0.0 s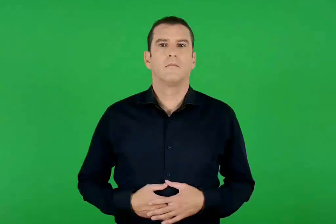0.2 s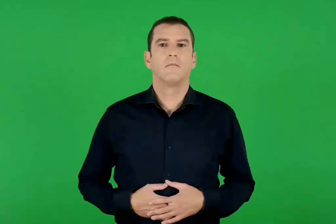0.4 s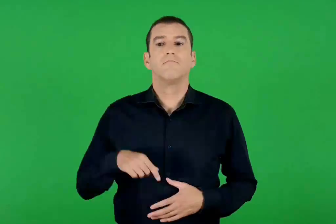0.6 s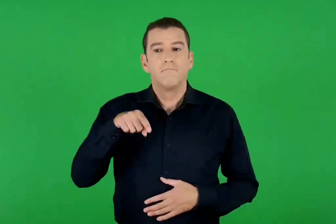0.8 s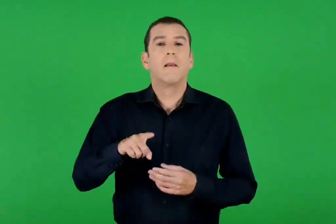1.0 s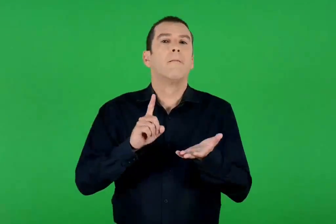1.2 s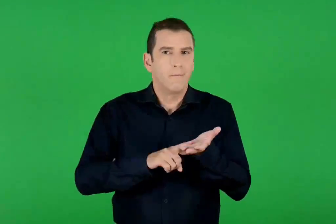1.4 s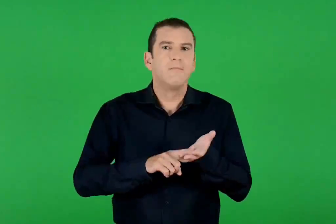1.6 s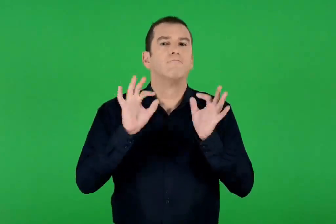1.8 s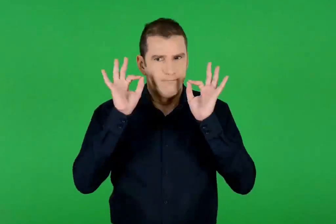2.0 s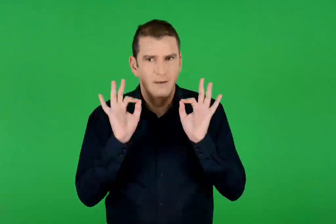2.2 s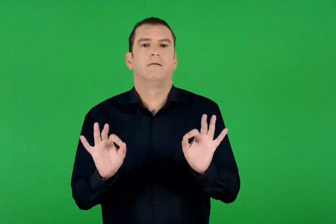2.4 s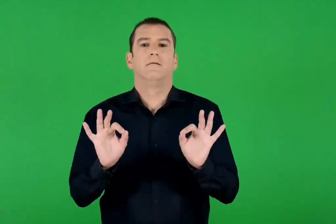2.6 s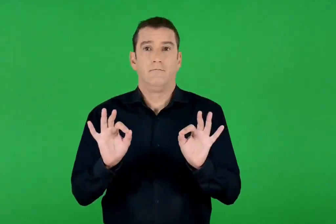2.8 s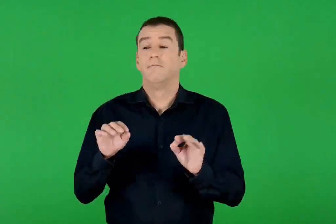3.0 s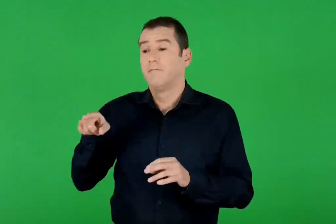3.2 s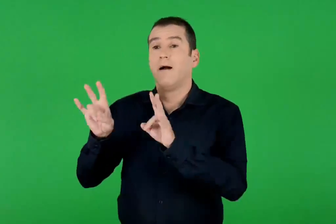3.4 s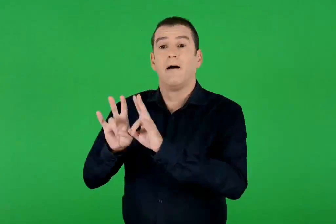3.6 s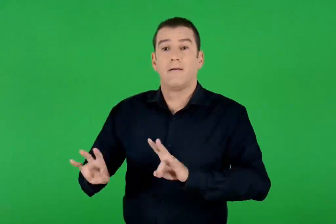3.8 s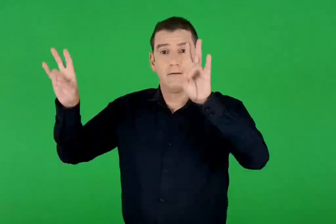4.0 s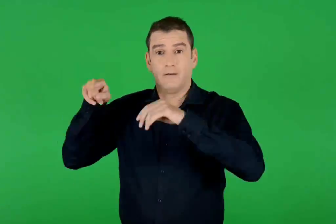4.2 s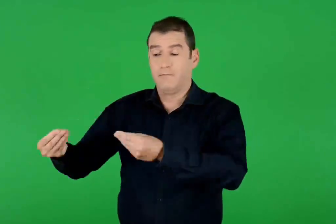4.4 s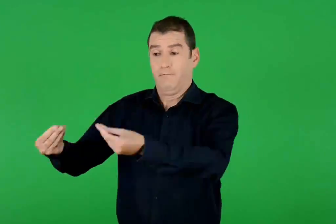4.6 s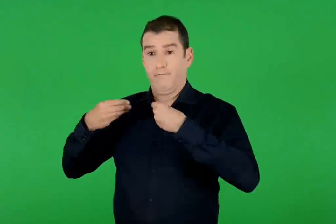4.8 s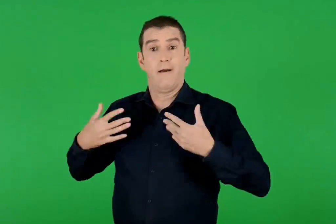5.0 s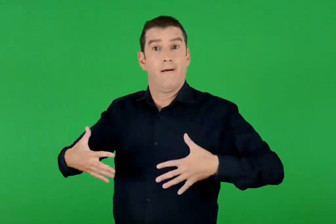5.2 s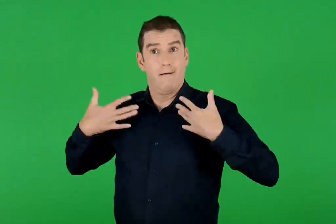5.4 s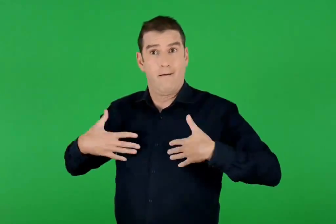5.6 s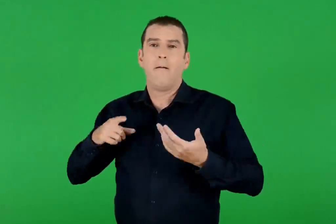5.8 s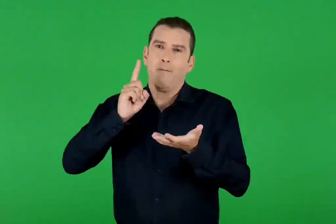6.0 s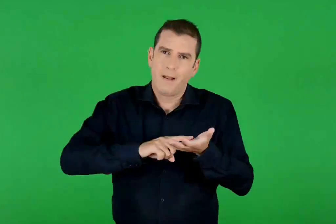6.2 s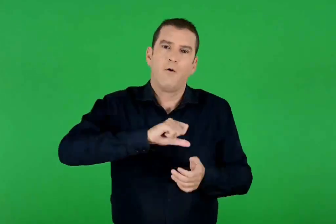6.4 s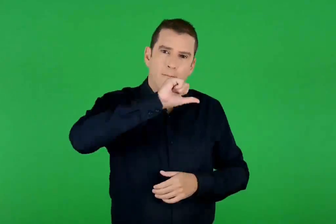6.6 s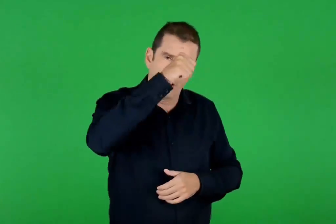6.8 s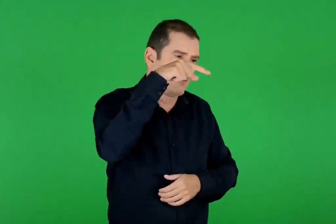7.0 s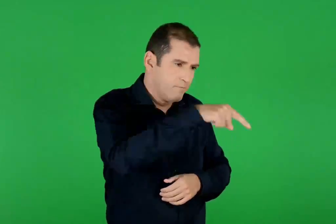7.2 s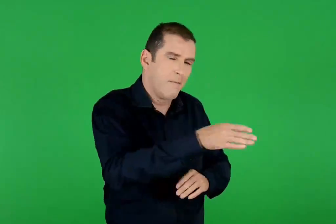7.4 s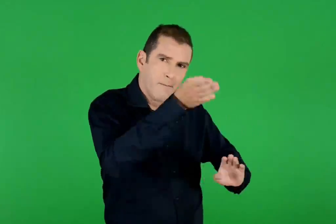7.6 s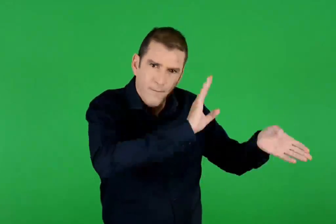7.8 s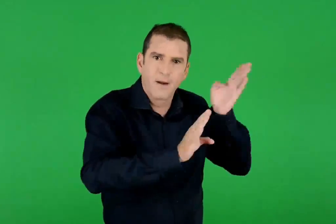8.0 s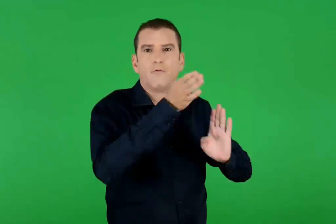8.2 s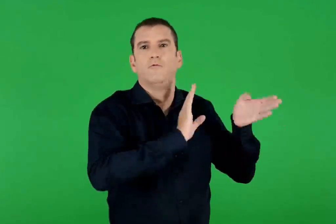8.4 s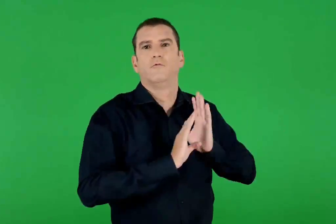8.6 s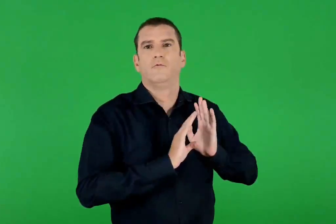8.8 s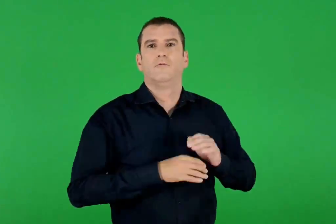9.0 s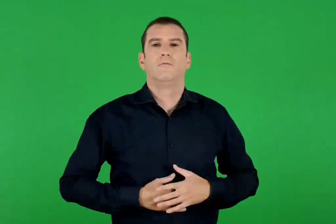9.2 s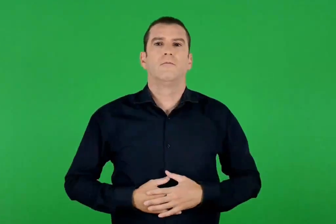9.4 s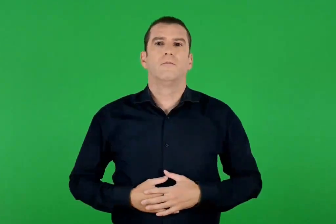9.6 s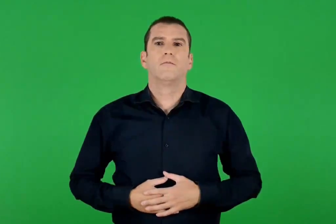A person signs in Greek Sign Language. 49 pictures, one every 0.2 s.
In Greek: έτσι έπρεπε να είναι. για να μου δώσει τόση χαρά η ανάσταση , έπρεπε να προηγηθεί το πάθος·
